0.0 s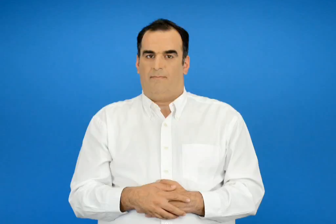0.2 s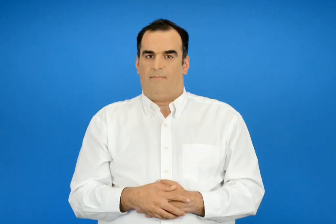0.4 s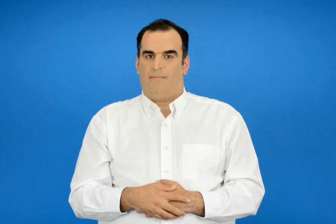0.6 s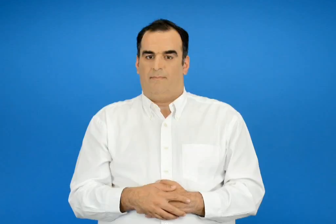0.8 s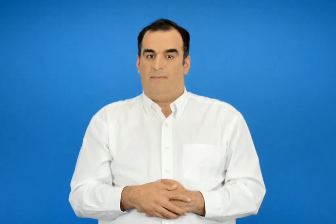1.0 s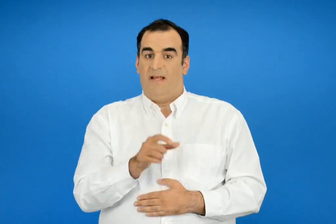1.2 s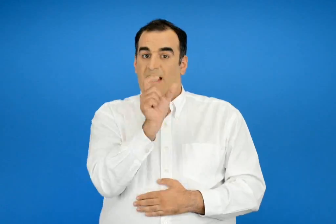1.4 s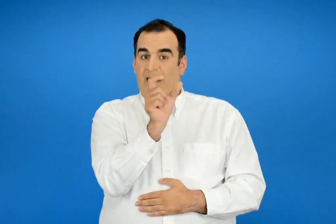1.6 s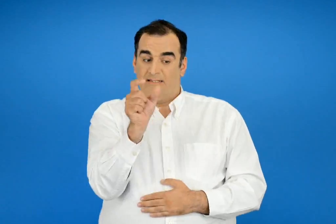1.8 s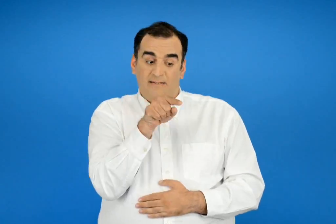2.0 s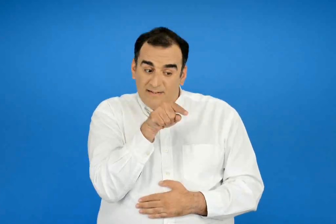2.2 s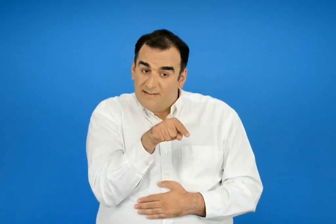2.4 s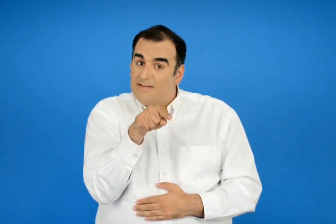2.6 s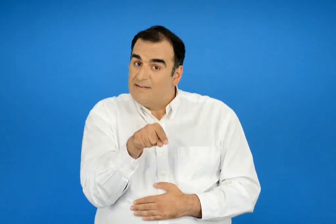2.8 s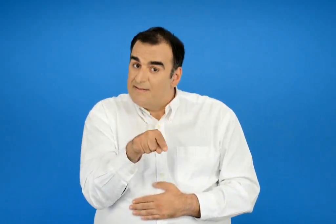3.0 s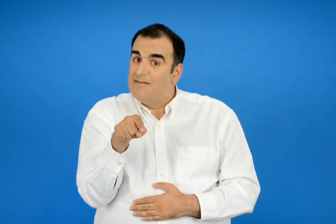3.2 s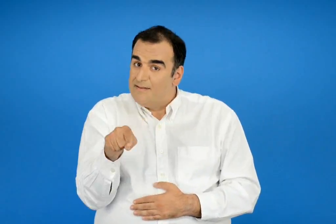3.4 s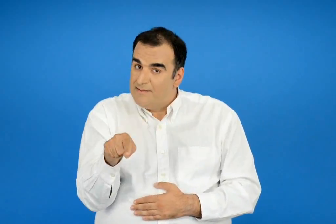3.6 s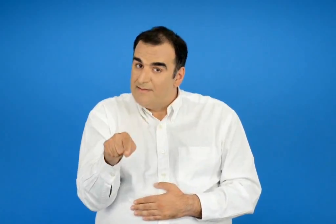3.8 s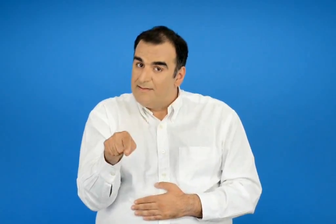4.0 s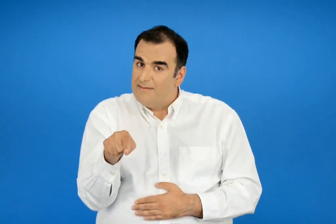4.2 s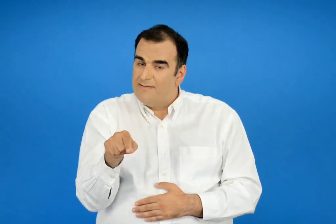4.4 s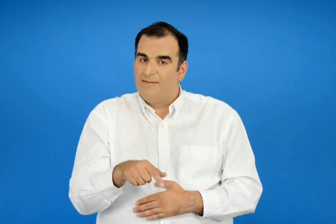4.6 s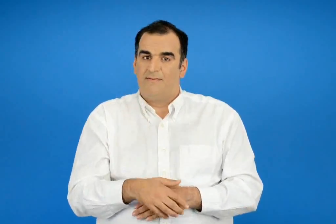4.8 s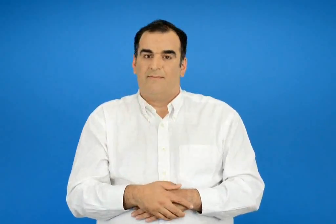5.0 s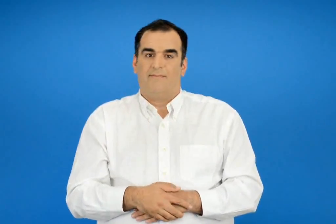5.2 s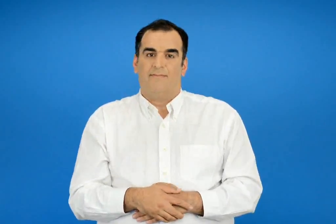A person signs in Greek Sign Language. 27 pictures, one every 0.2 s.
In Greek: ορίστε οι λέξεις
